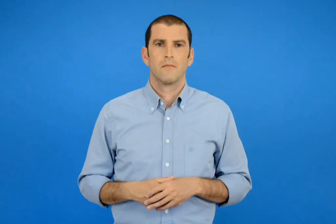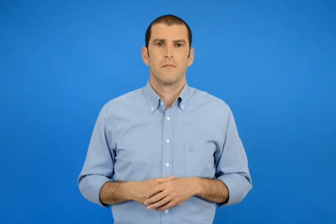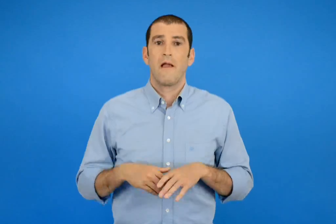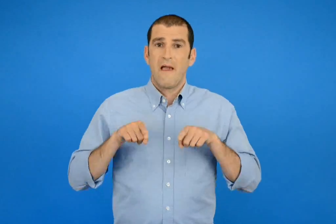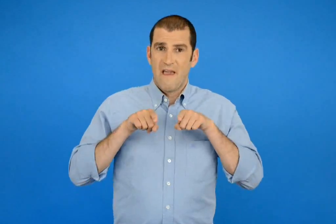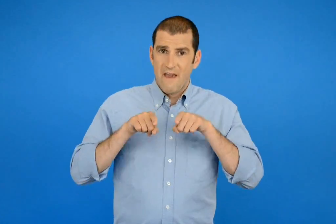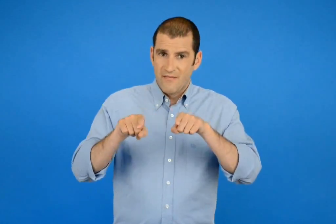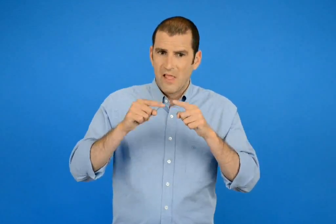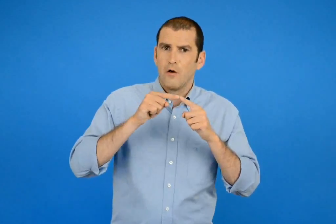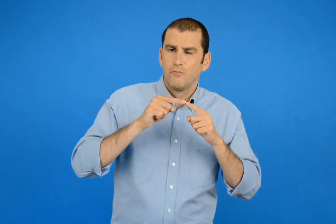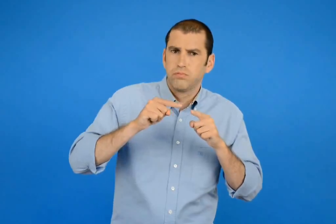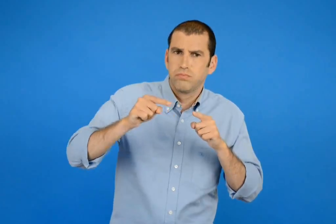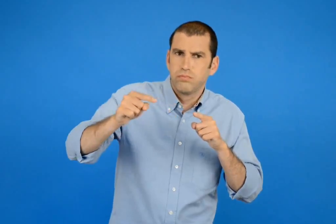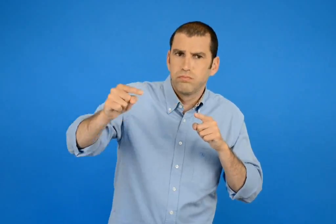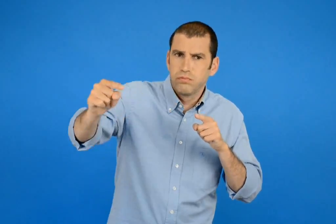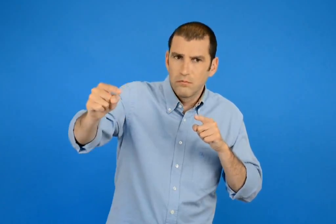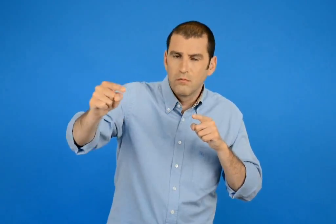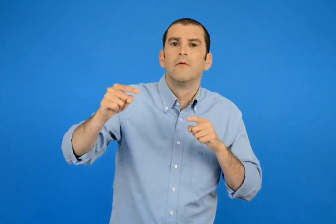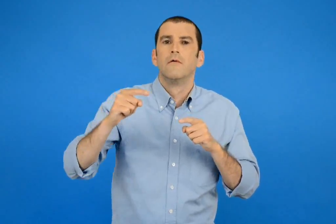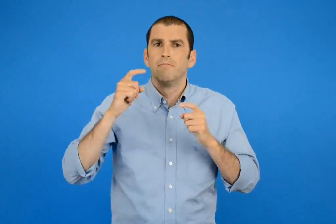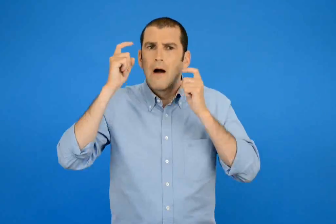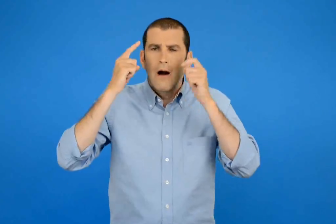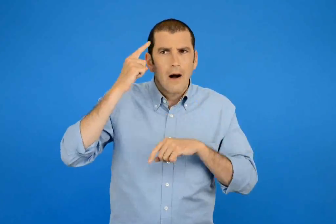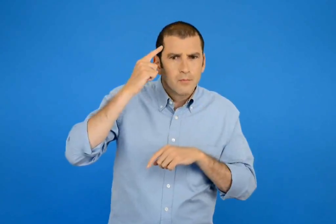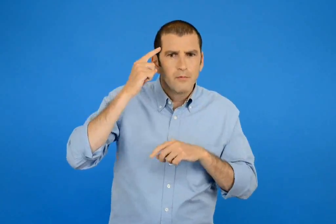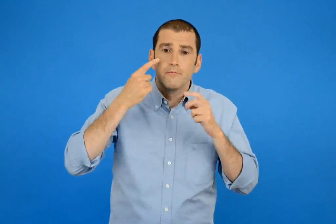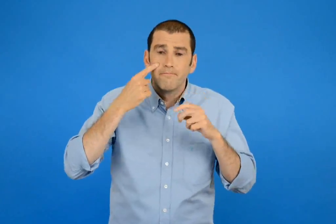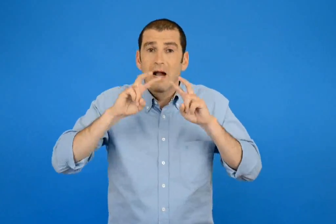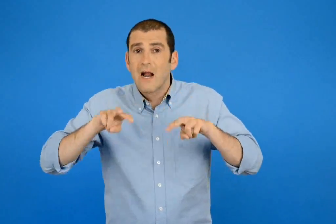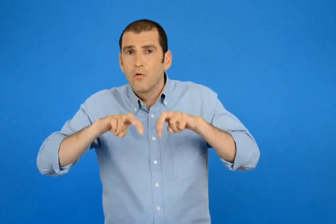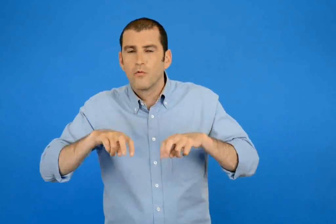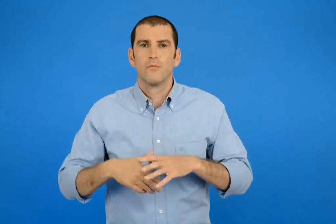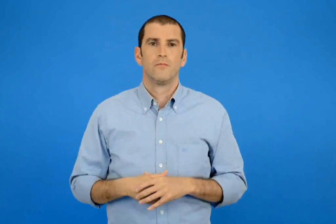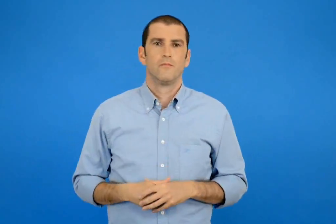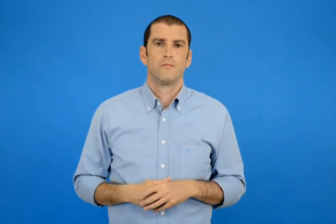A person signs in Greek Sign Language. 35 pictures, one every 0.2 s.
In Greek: ελέγχω την άποψη μου προεκτείνοντας τις ευθείες
